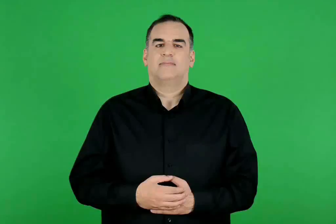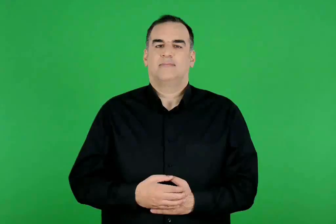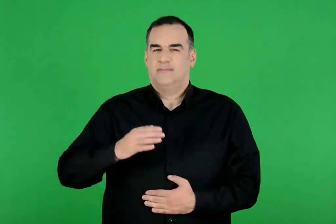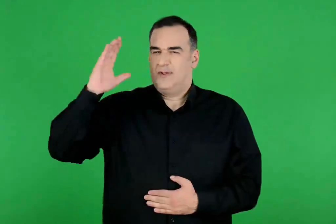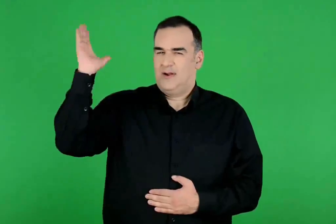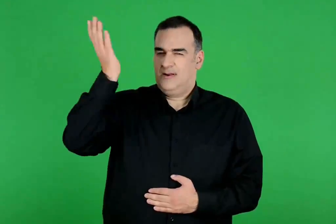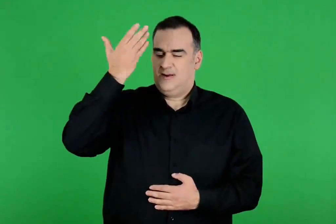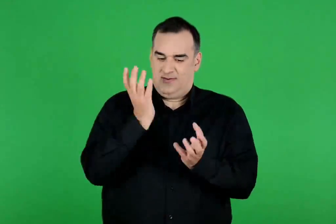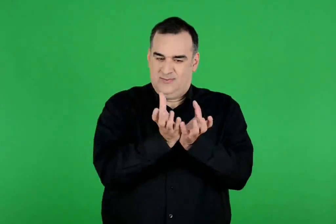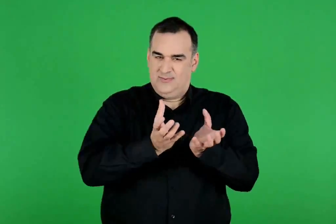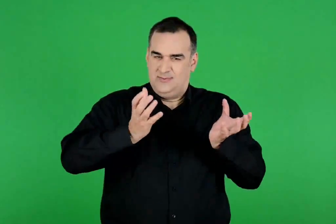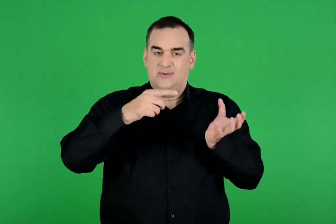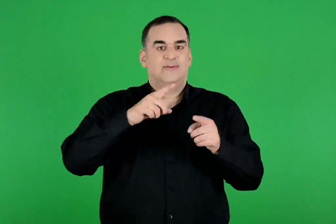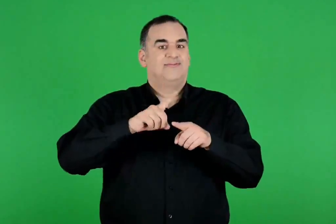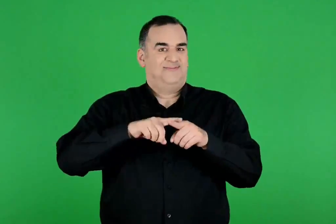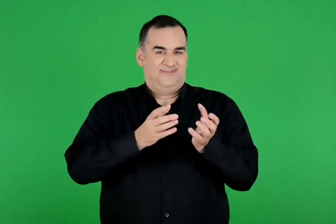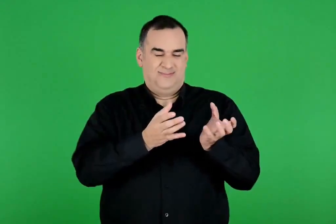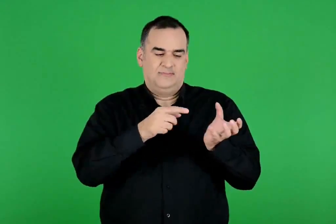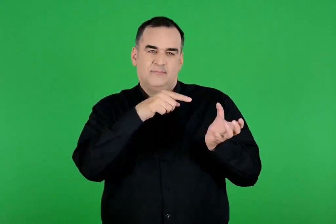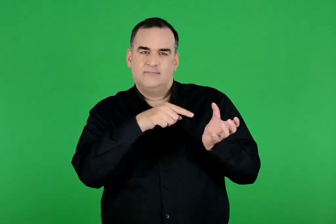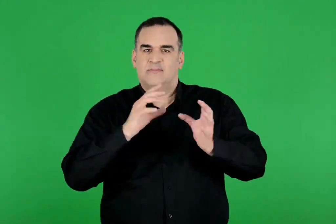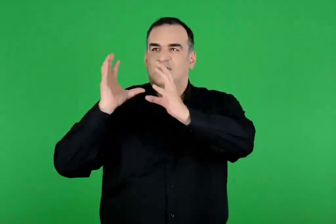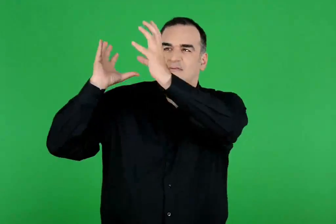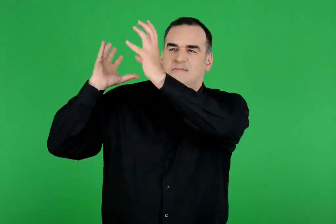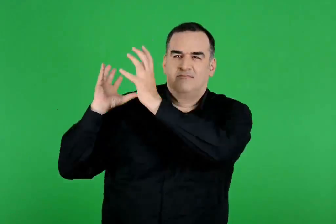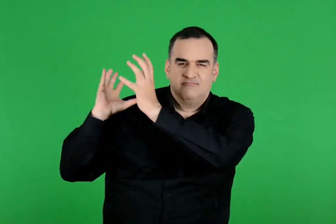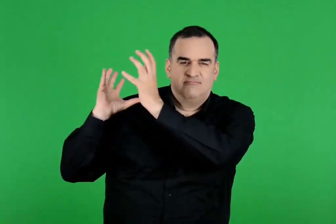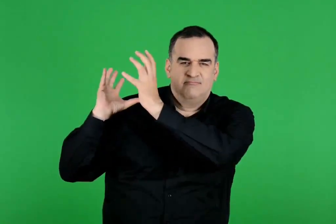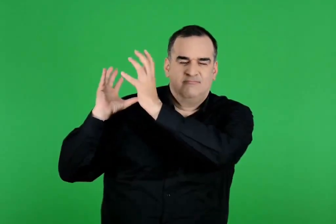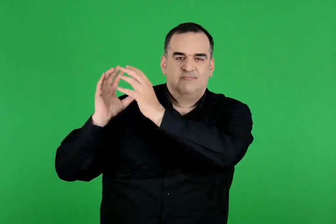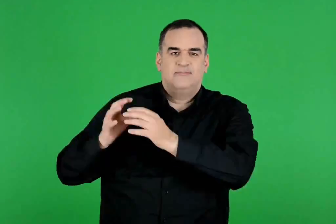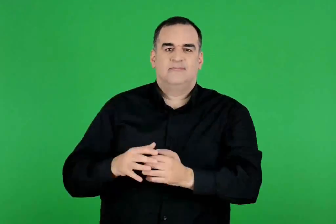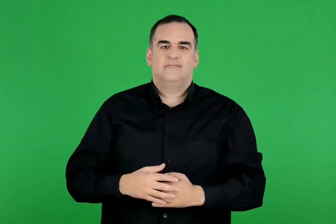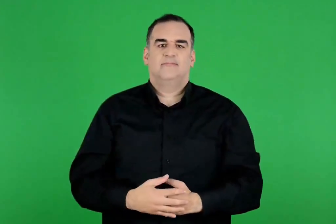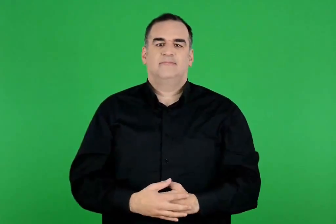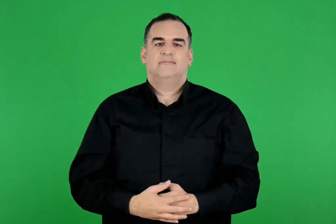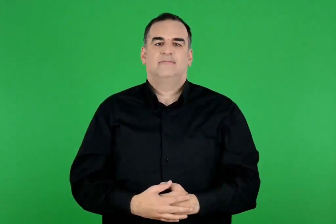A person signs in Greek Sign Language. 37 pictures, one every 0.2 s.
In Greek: ο άτλαντας σε αρχαίο ελληνικό αγγείο
